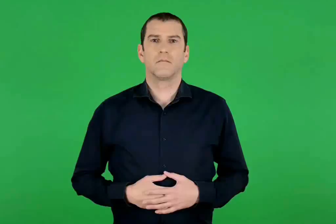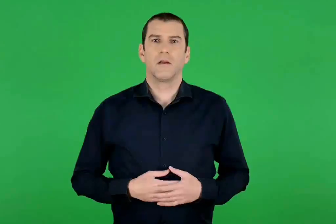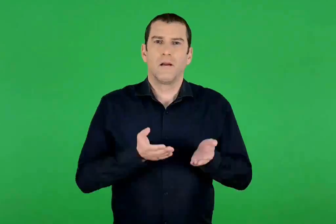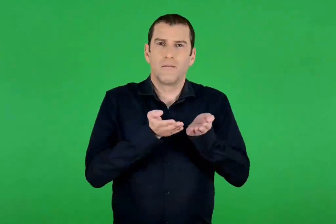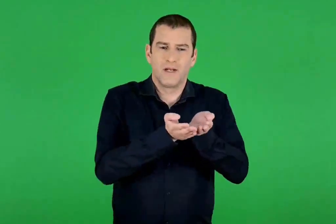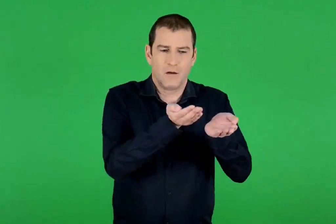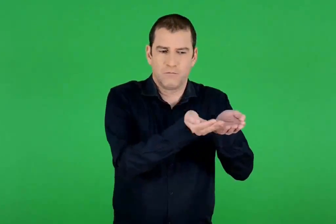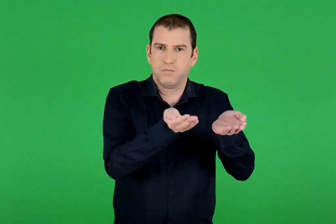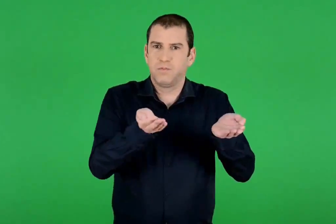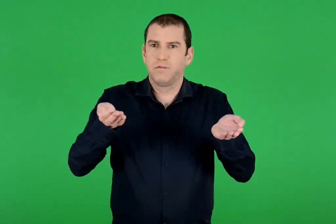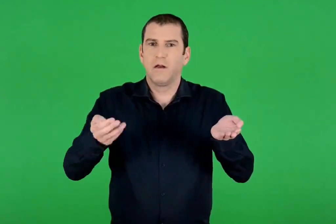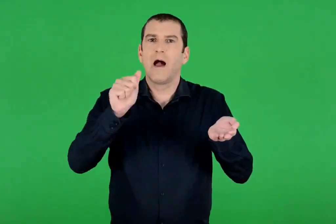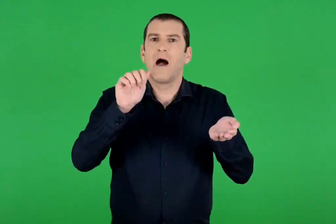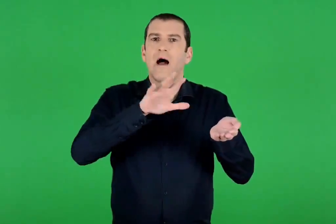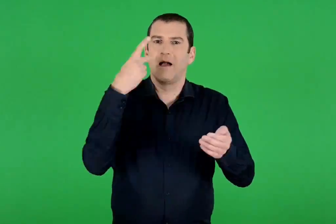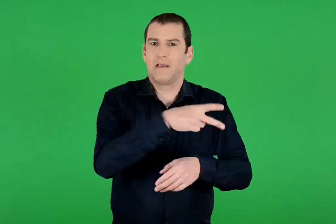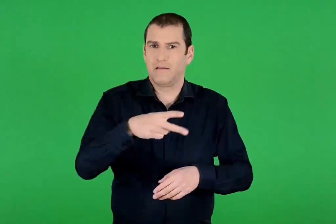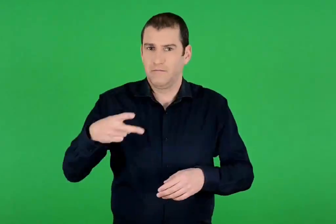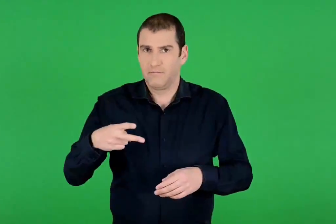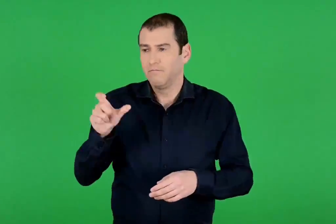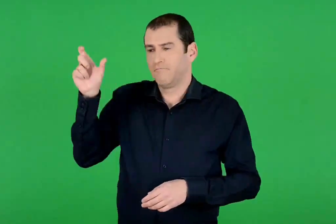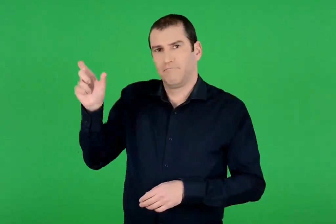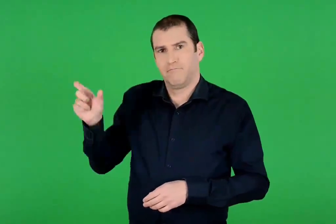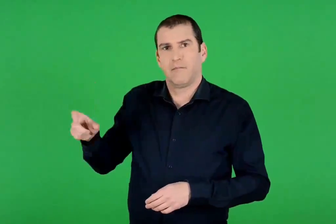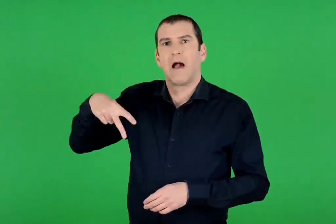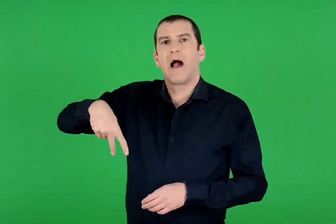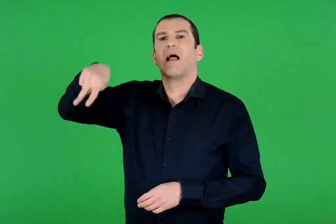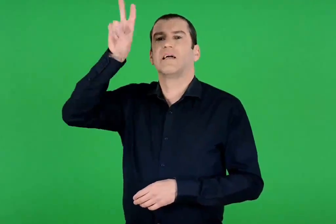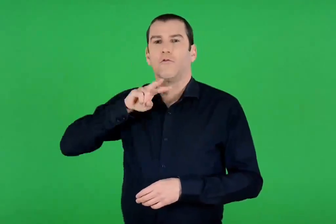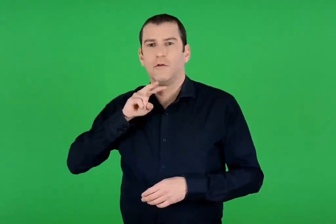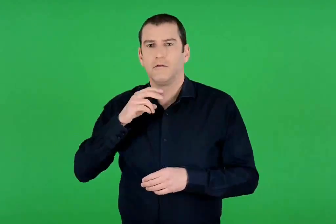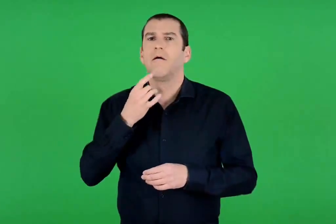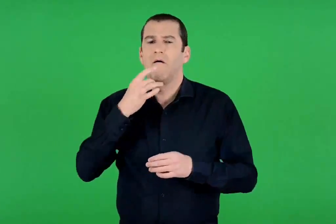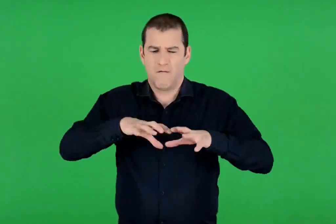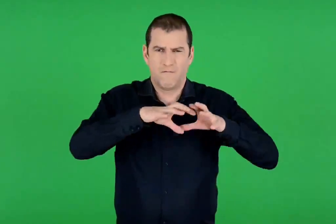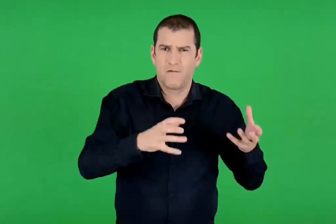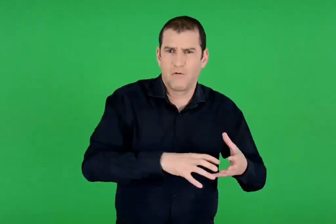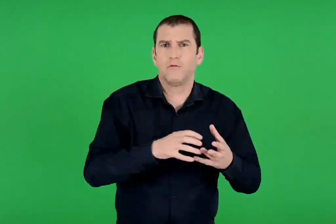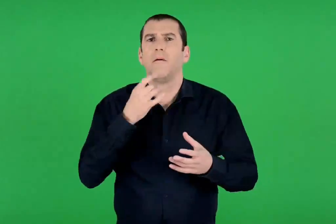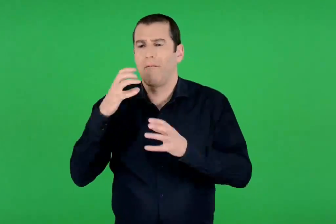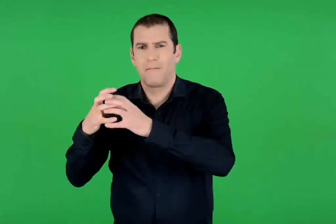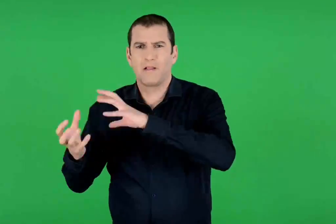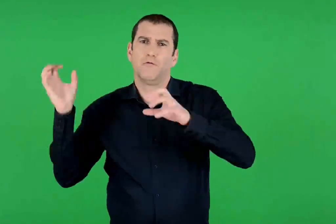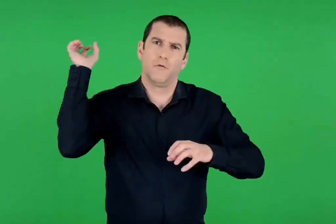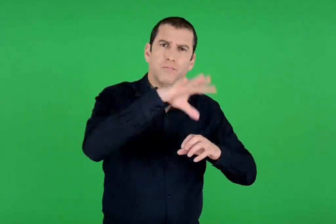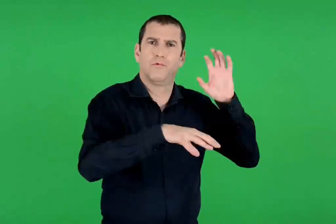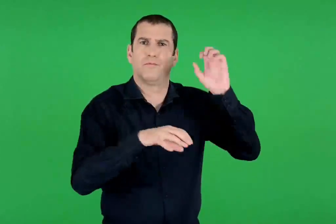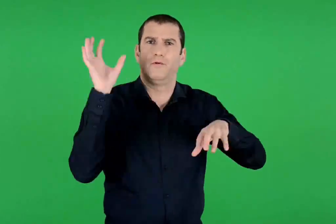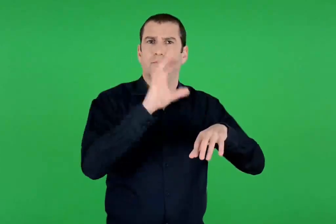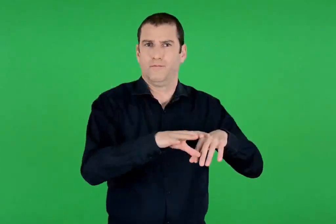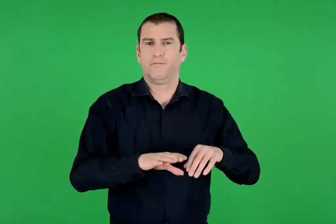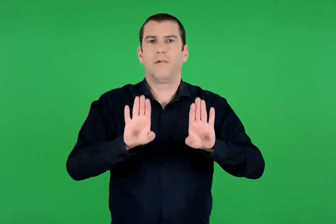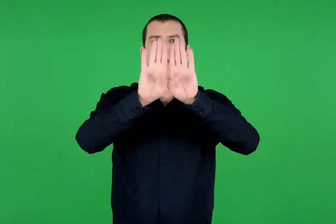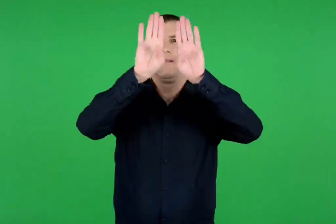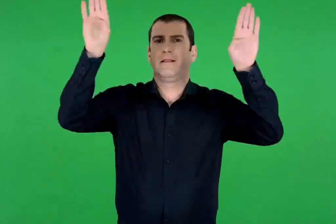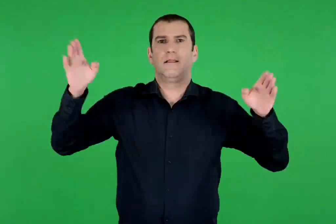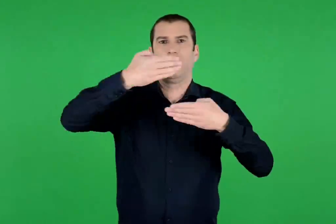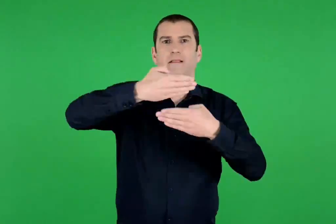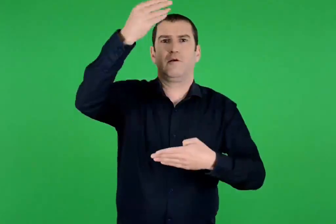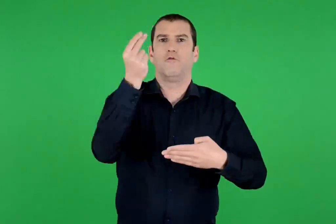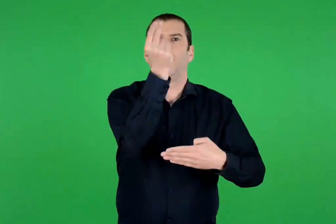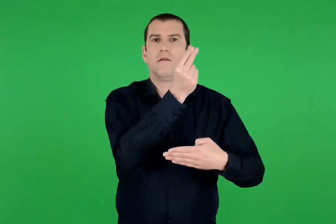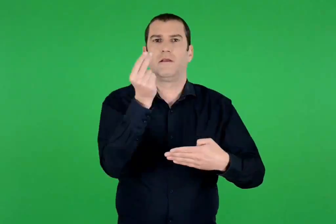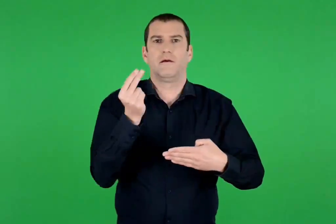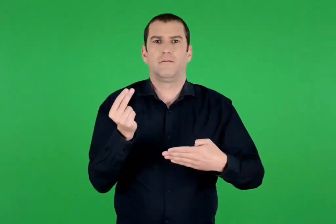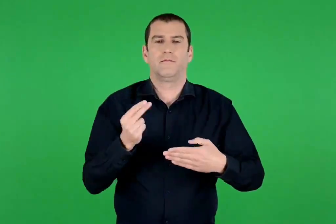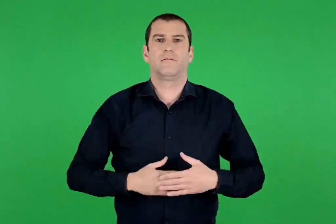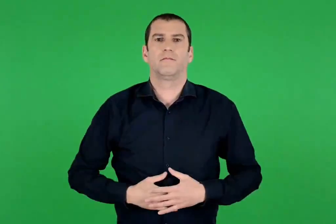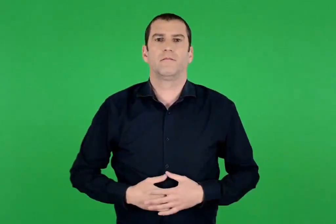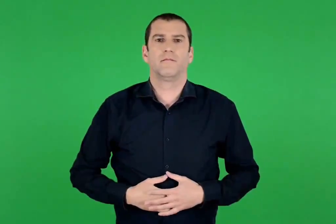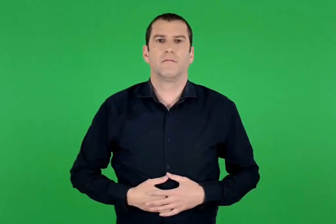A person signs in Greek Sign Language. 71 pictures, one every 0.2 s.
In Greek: οι λαιστρυγόνες ρίχνονται στα πλοία των αχαιών με βράχους και πέτρες τοιχογραφία
